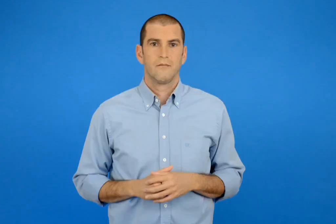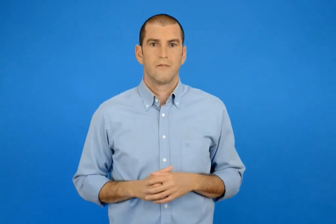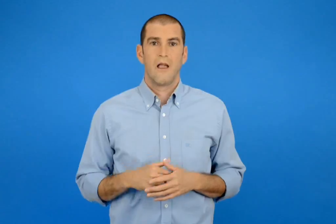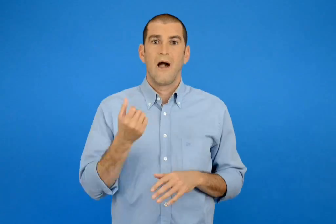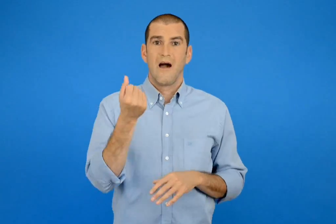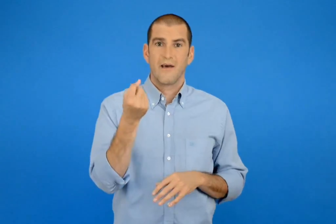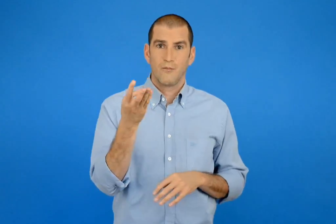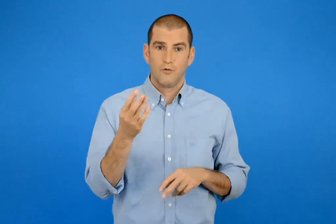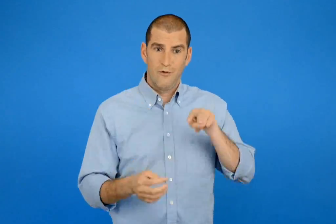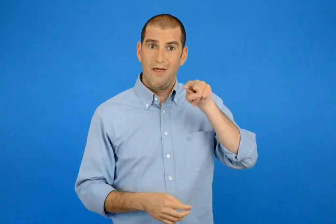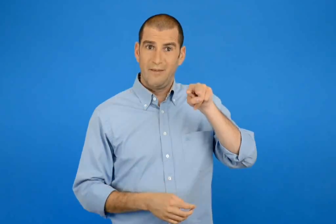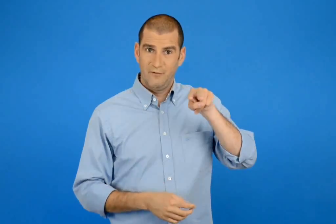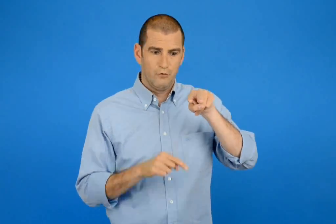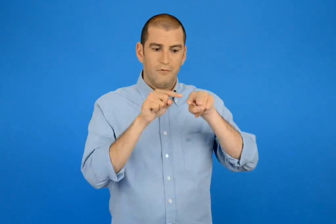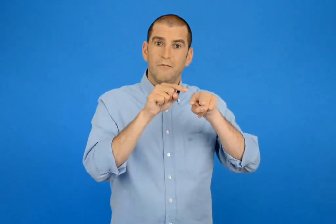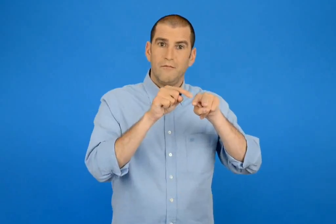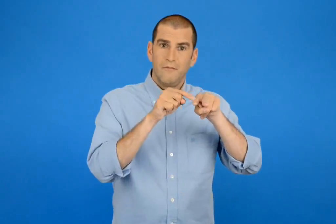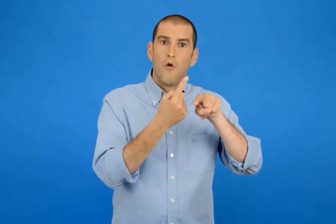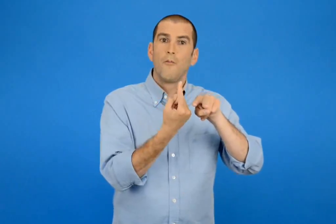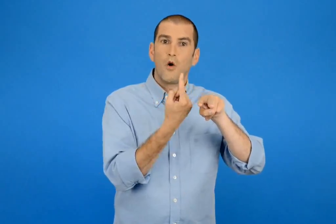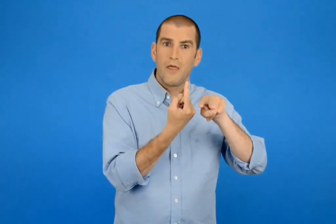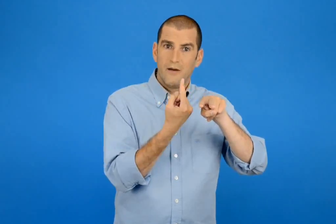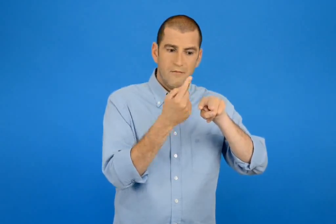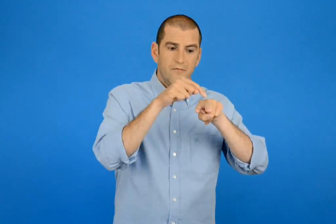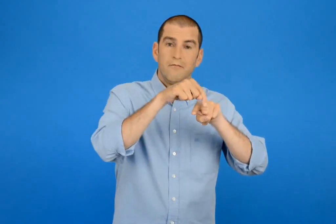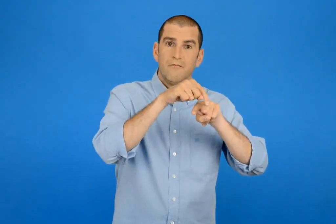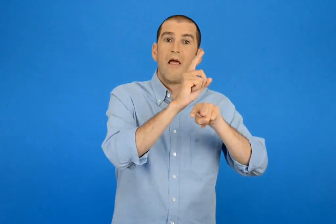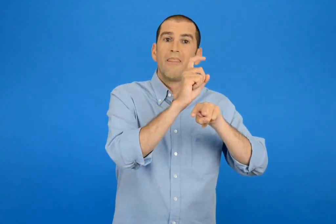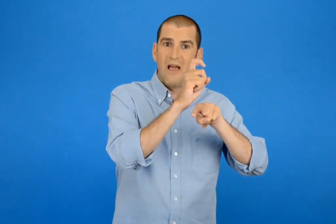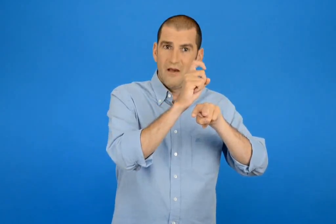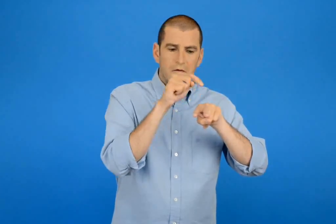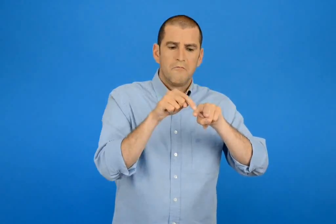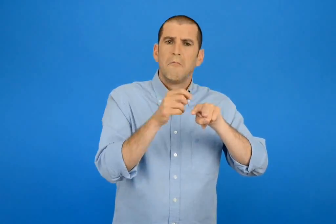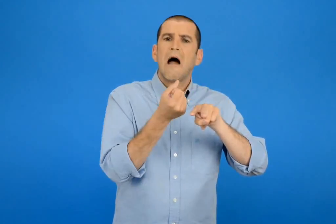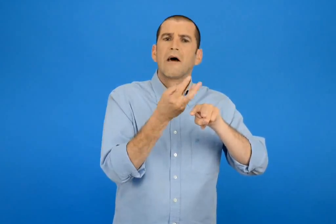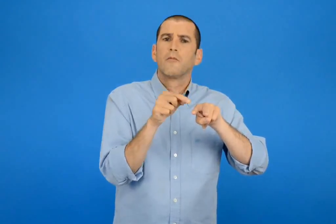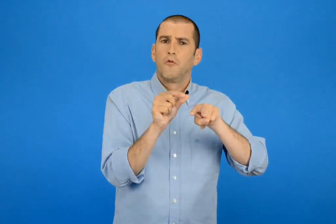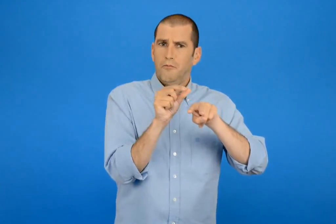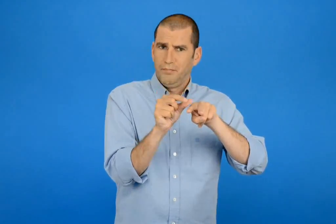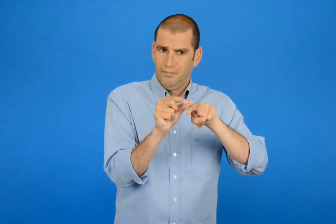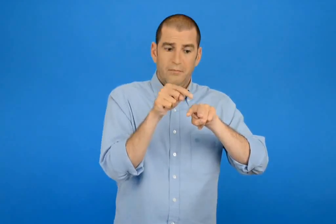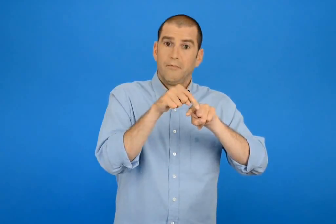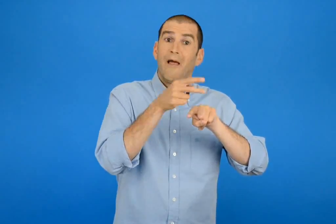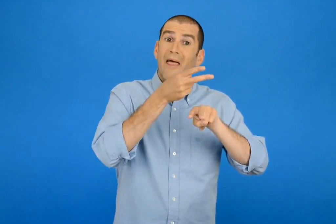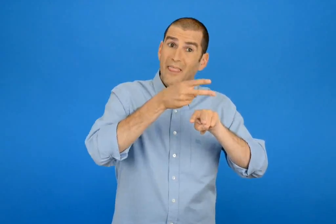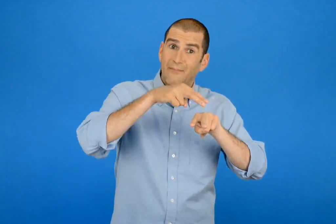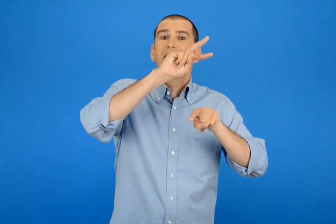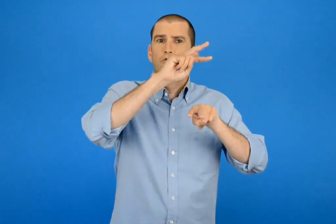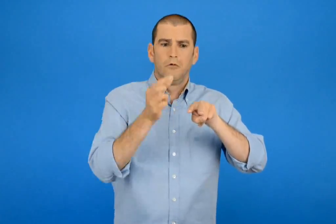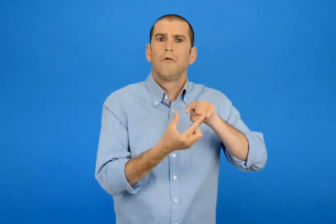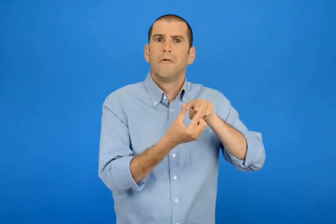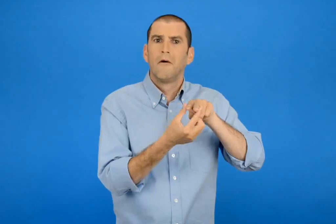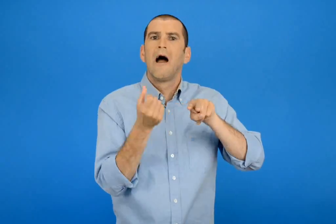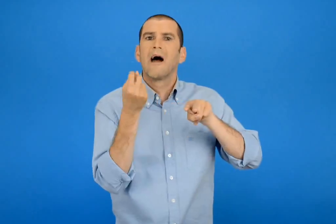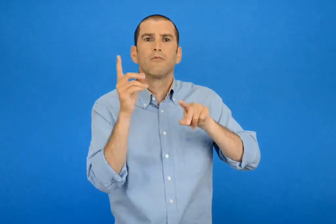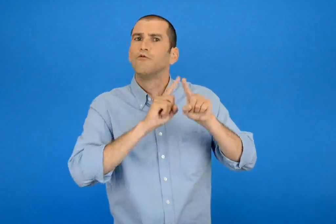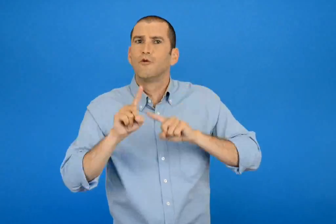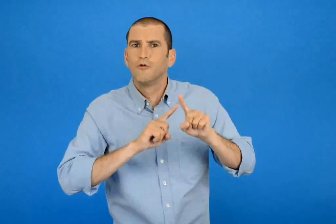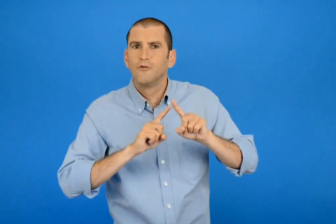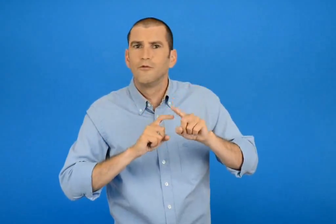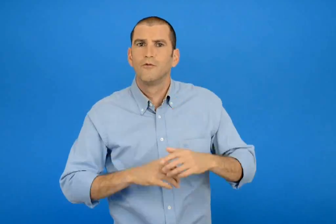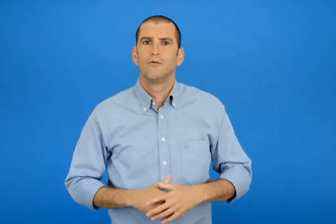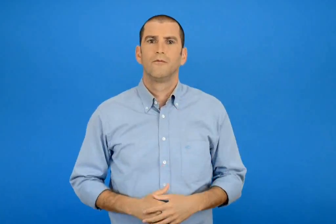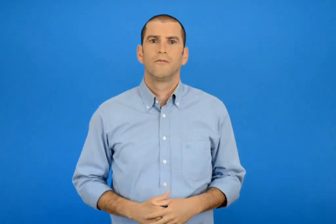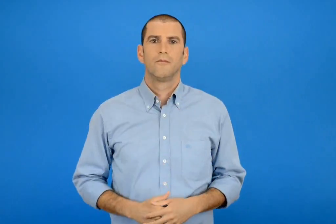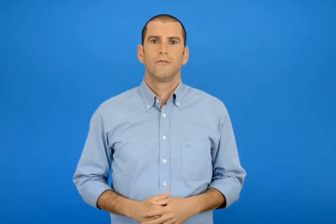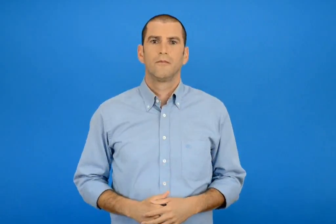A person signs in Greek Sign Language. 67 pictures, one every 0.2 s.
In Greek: ποιός αριθμός μπορεί να είναι ; ο αριθμός των δεκάδων του είναι διπλάσιος από τον αριθμό των μονάδων του
